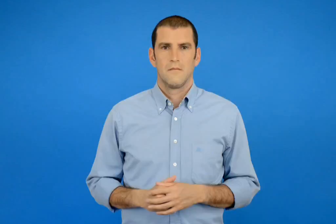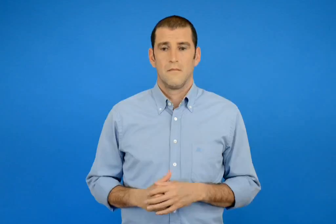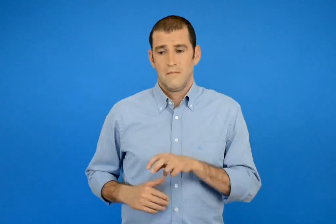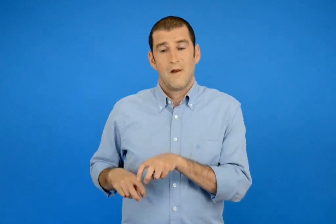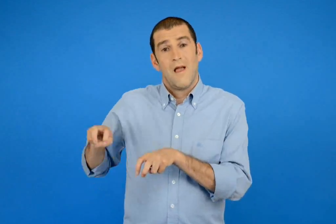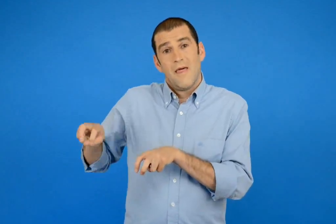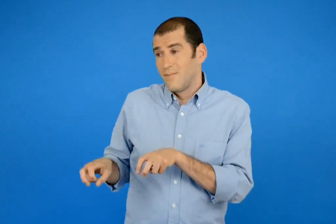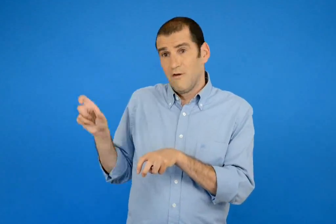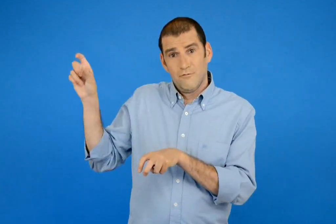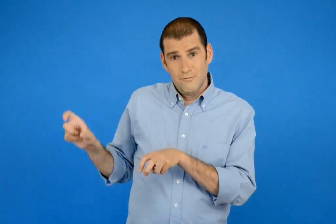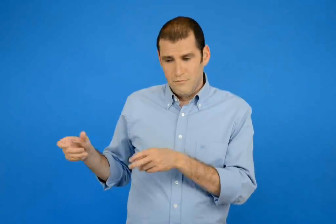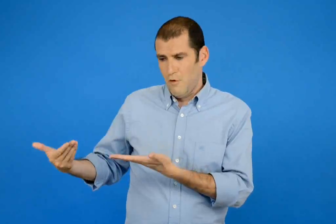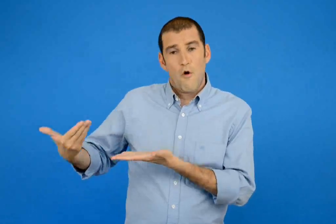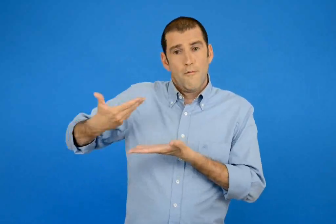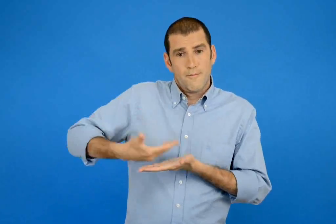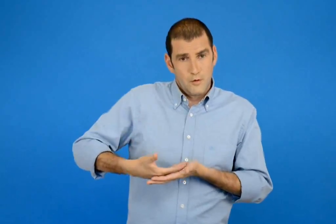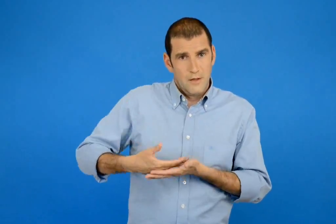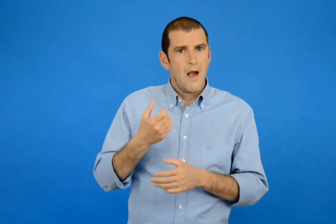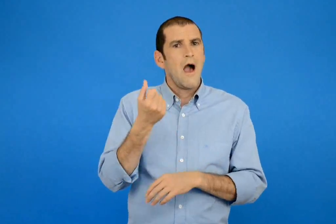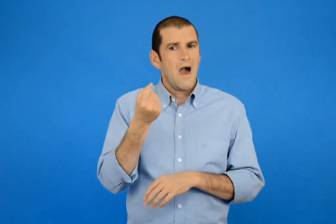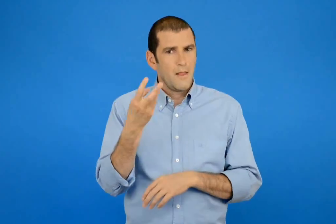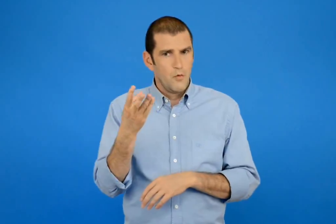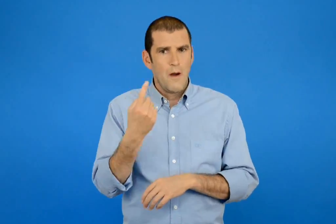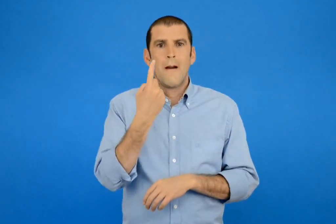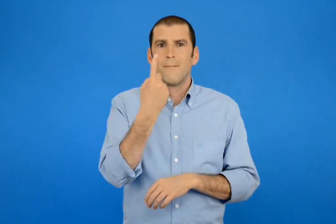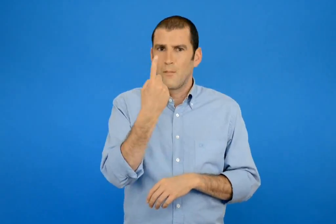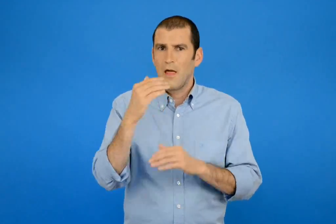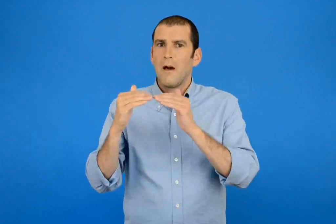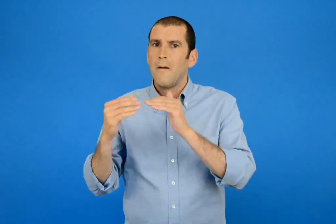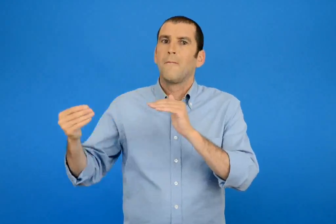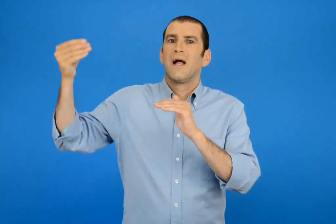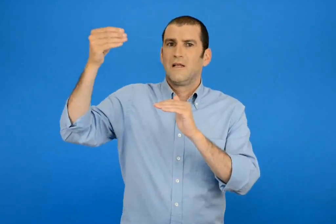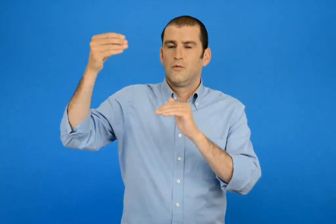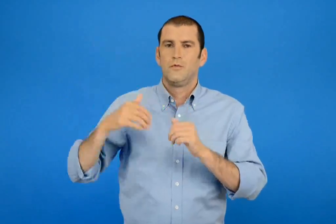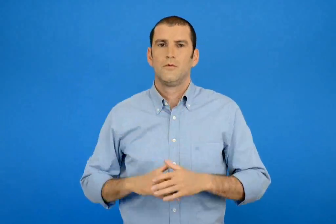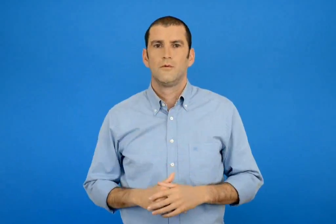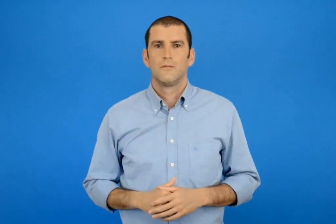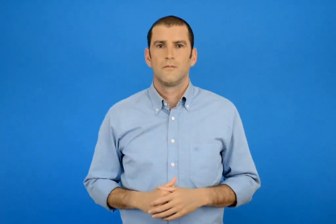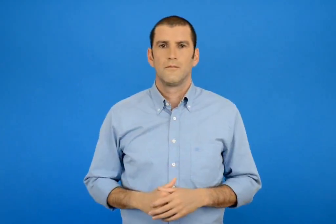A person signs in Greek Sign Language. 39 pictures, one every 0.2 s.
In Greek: ο διπλανός μου προτείνει τον αριθμό που είναι 1 μονάδα μεγαλύτερος
